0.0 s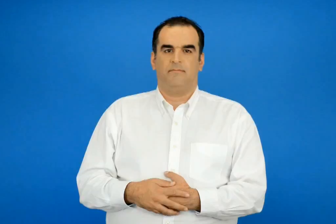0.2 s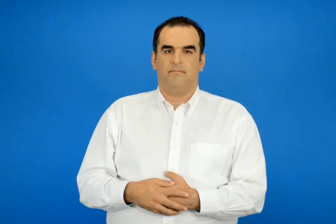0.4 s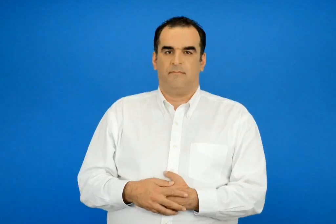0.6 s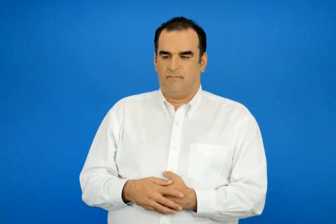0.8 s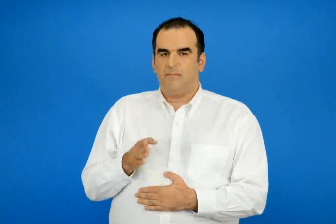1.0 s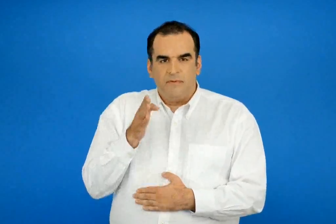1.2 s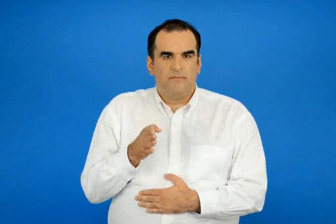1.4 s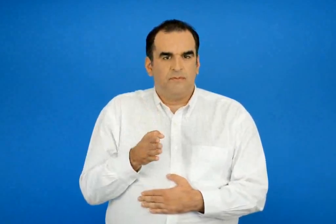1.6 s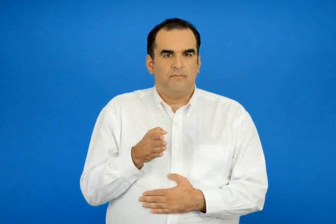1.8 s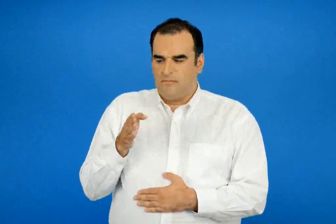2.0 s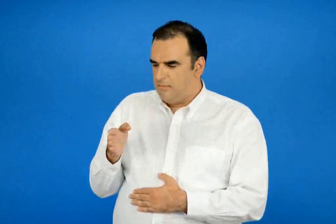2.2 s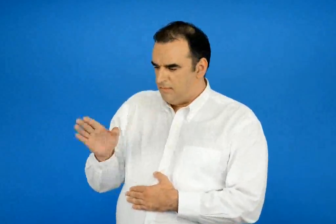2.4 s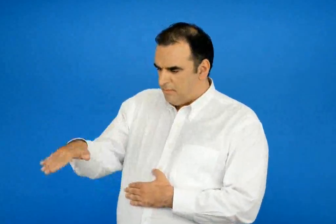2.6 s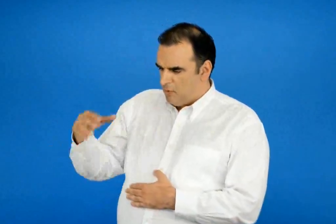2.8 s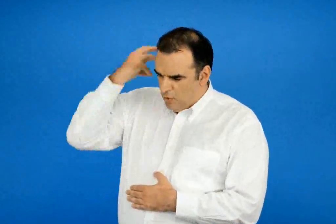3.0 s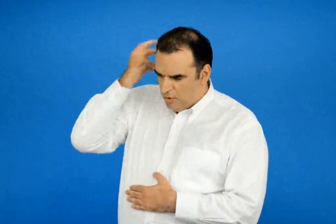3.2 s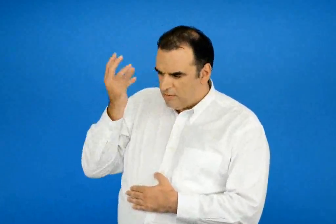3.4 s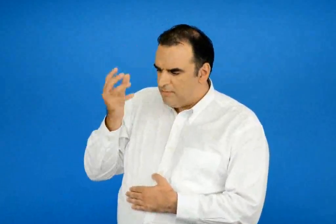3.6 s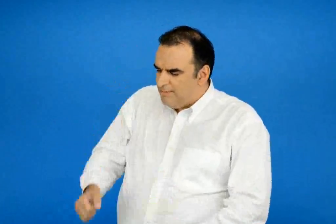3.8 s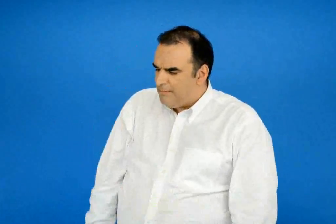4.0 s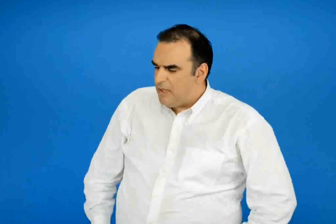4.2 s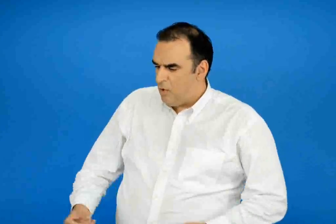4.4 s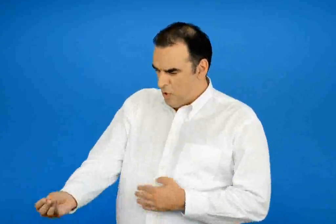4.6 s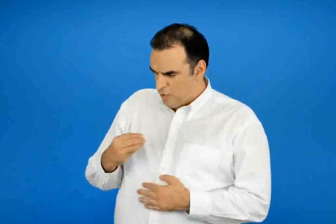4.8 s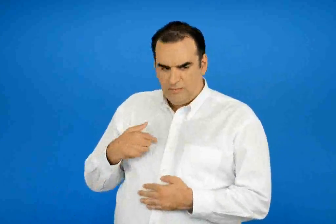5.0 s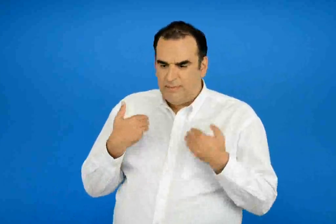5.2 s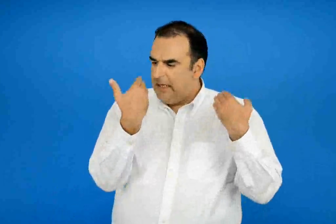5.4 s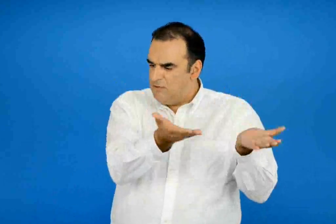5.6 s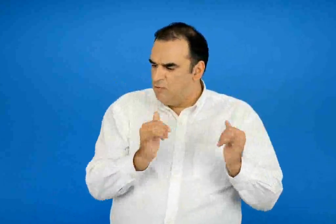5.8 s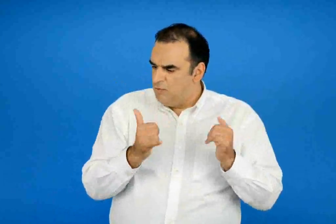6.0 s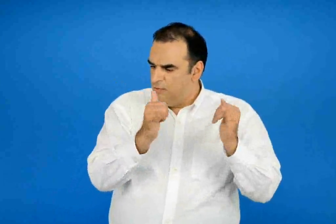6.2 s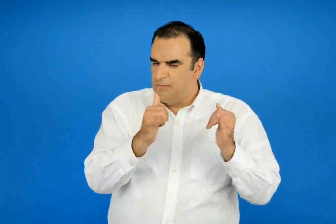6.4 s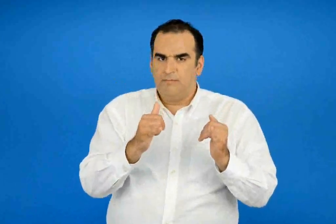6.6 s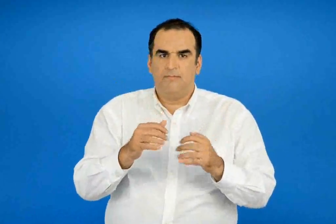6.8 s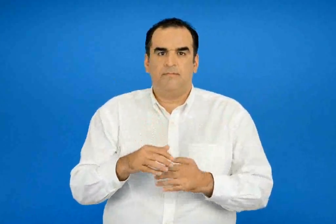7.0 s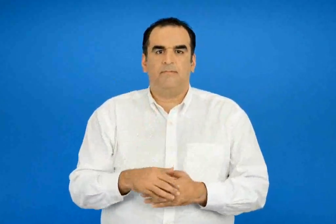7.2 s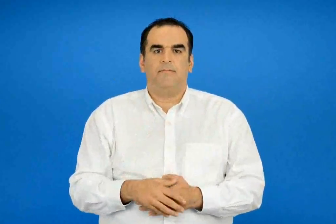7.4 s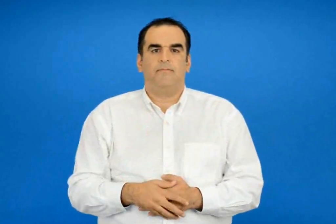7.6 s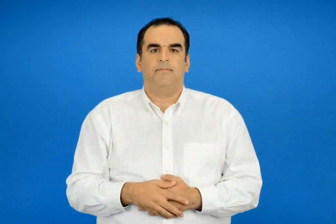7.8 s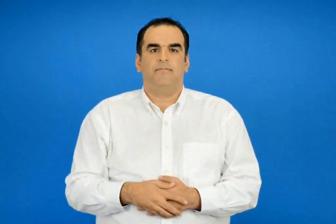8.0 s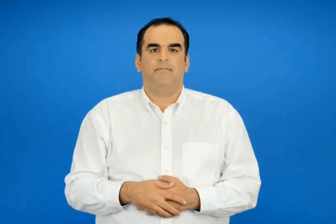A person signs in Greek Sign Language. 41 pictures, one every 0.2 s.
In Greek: καραγκιόζης κολλητήρι δώσε μου το παντελόνι να βγω έξω
